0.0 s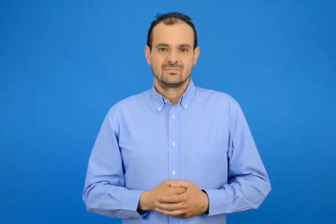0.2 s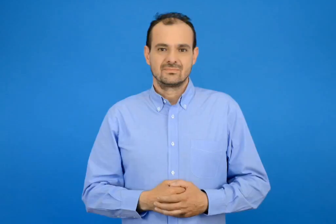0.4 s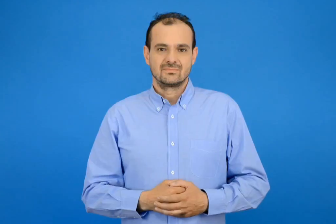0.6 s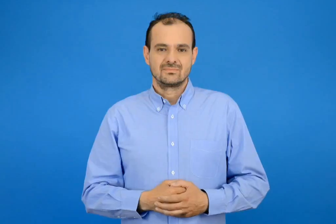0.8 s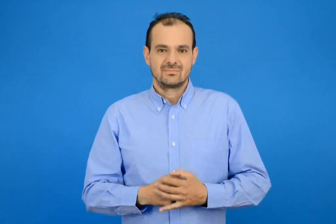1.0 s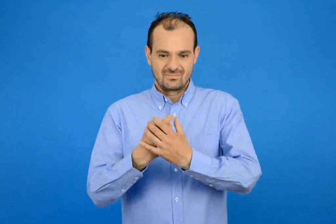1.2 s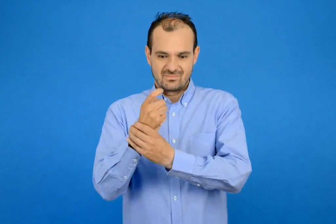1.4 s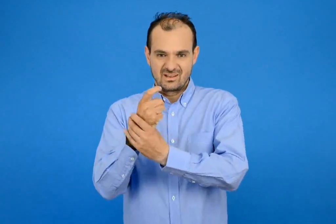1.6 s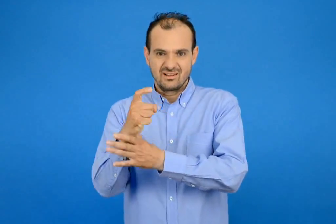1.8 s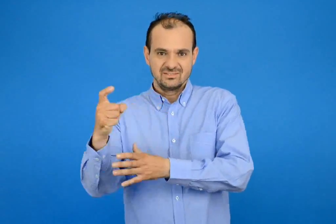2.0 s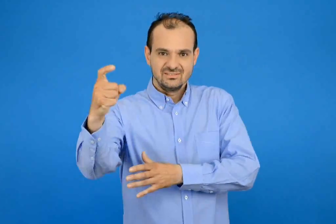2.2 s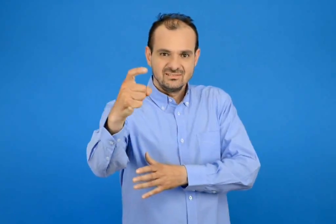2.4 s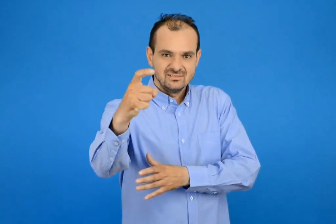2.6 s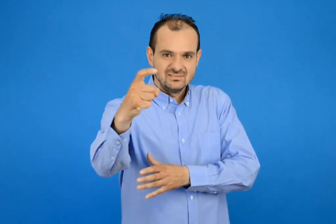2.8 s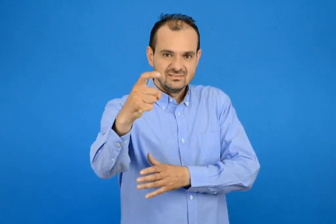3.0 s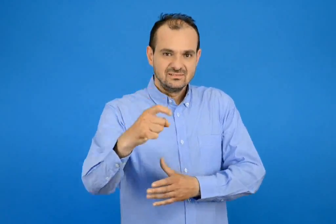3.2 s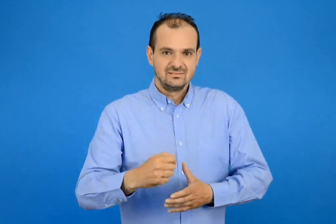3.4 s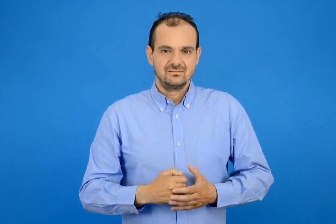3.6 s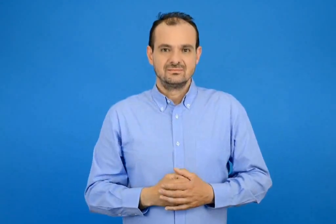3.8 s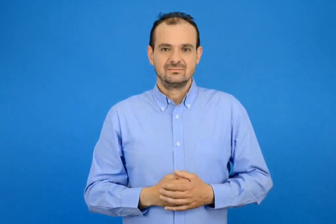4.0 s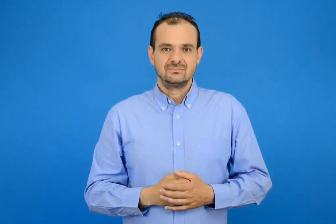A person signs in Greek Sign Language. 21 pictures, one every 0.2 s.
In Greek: γάντζος
